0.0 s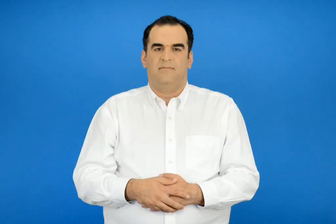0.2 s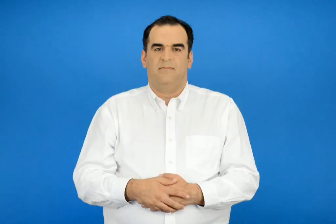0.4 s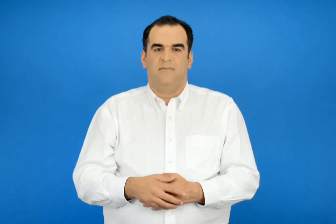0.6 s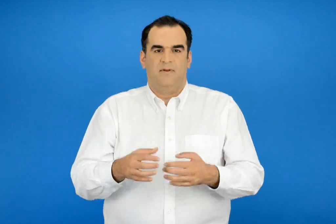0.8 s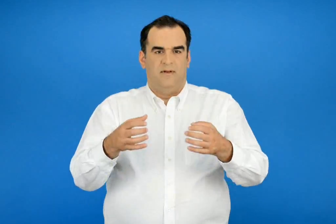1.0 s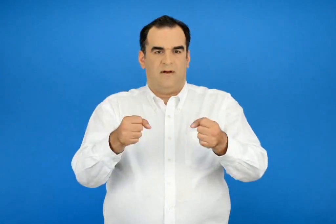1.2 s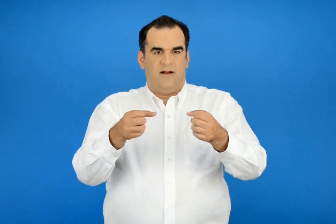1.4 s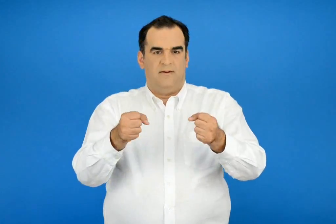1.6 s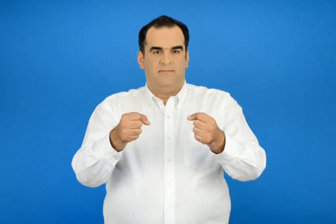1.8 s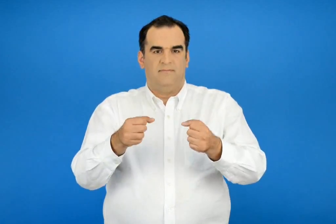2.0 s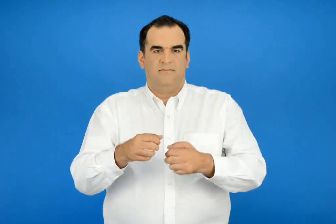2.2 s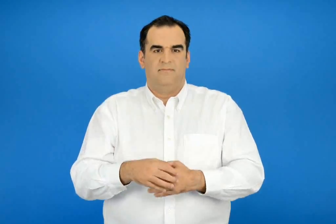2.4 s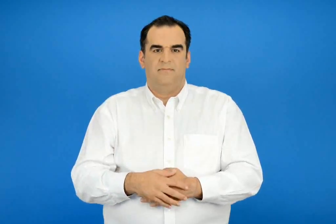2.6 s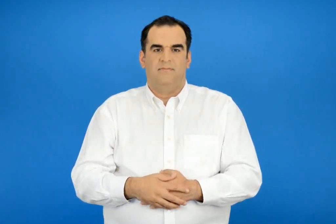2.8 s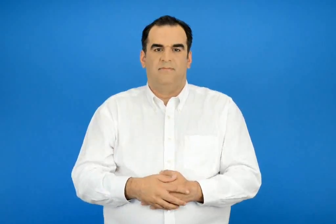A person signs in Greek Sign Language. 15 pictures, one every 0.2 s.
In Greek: γάλα
